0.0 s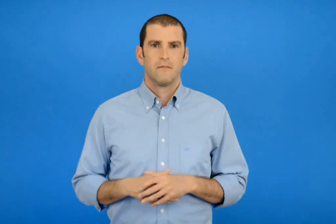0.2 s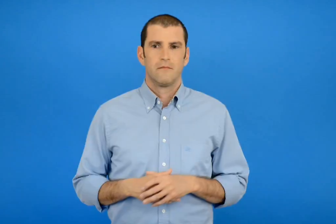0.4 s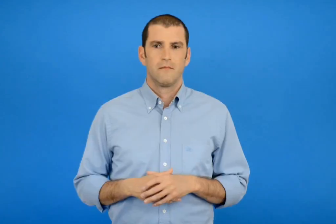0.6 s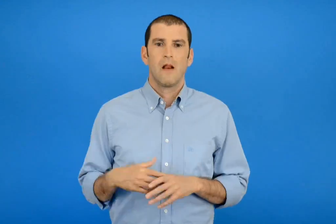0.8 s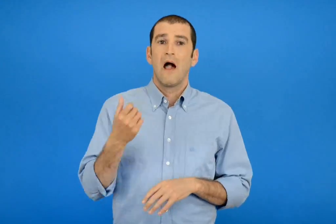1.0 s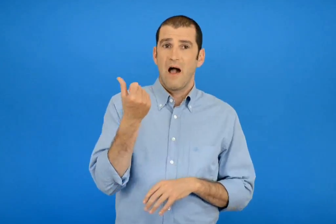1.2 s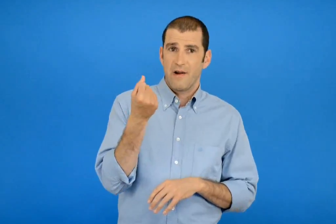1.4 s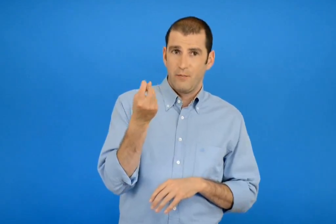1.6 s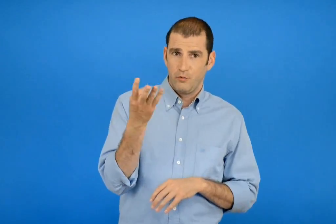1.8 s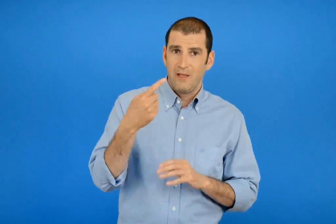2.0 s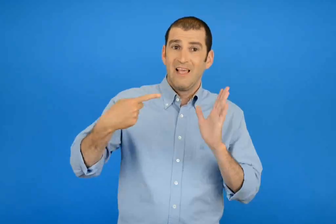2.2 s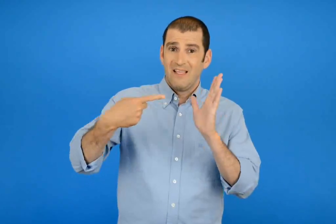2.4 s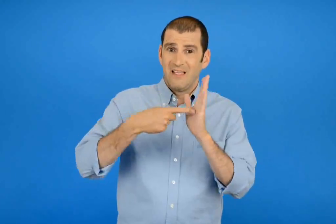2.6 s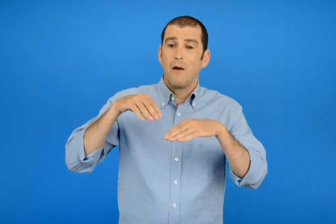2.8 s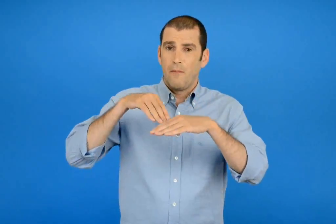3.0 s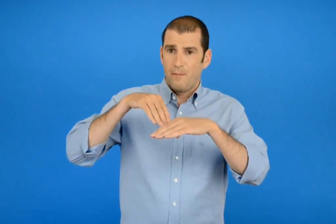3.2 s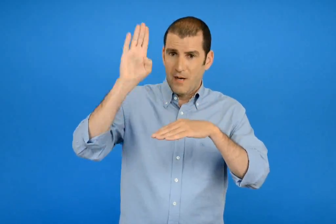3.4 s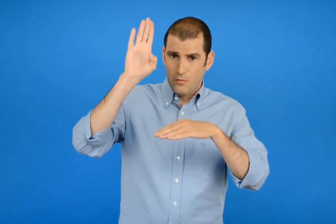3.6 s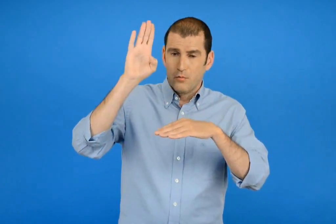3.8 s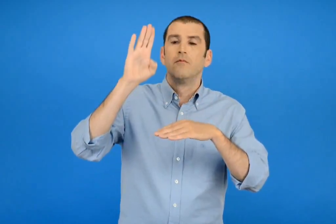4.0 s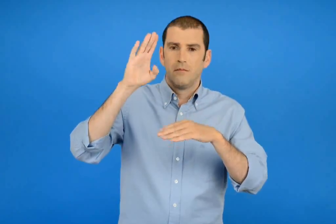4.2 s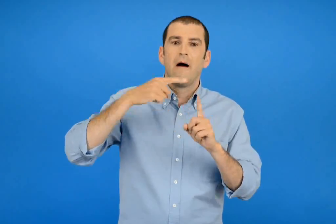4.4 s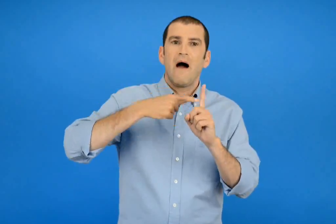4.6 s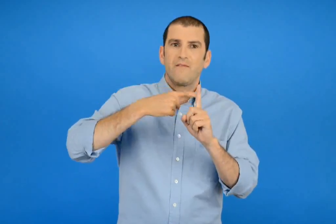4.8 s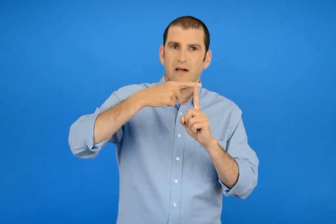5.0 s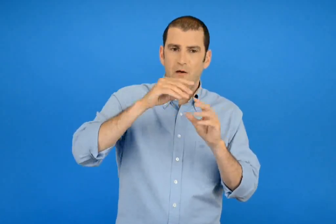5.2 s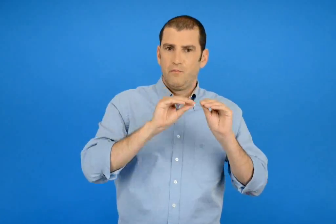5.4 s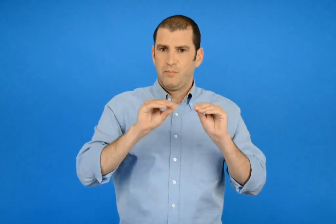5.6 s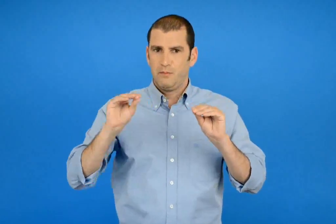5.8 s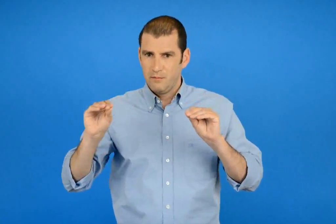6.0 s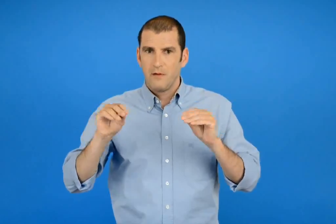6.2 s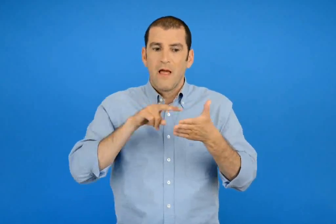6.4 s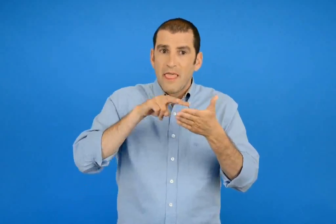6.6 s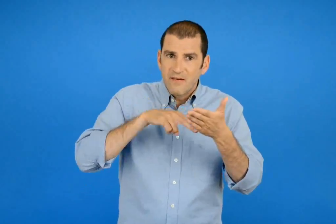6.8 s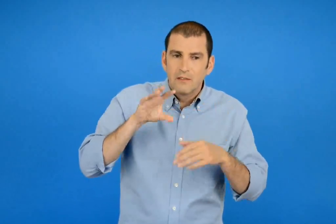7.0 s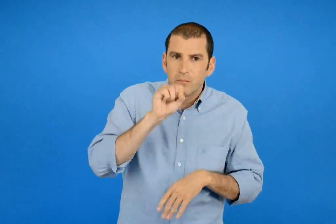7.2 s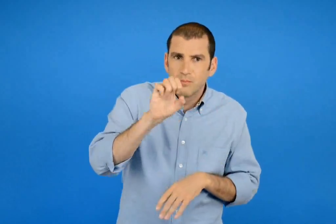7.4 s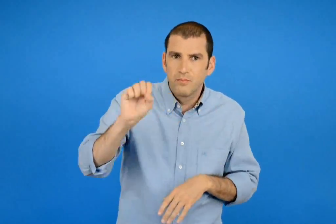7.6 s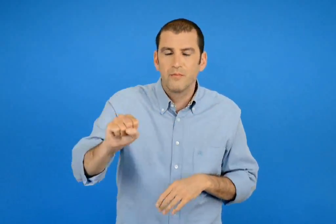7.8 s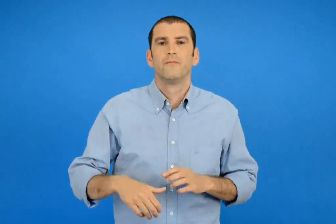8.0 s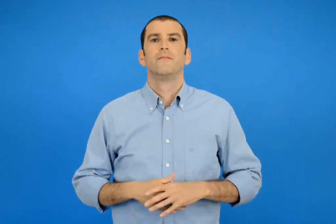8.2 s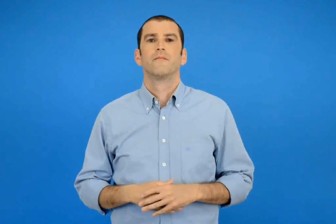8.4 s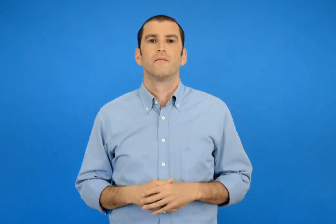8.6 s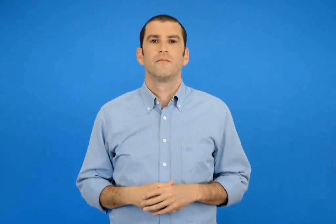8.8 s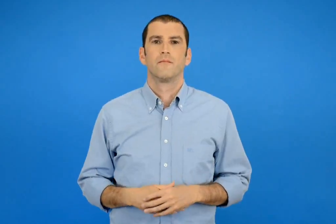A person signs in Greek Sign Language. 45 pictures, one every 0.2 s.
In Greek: αναγνωρίζω να διαβάζω και να φτιάχνω με τον άβακα αριθμούς πάνω από το 1000
